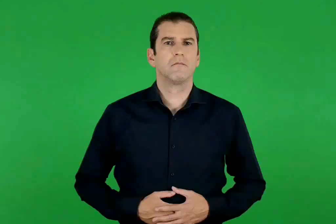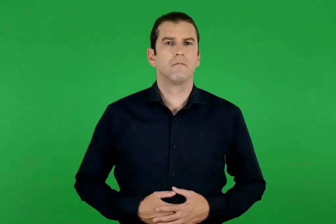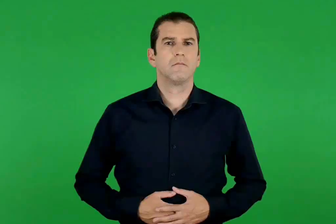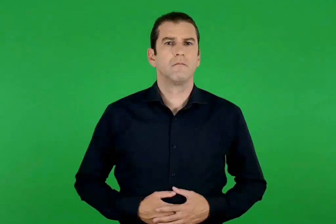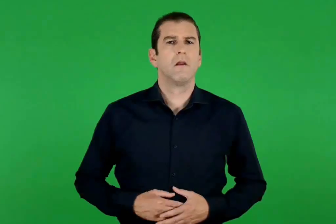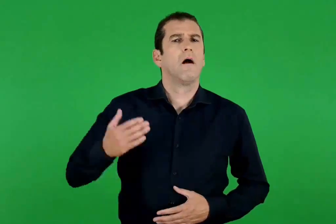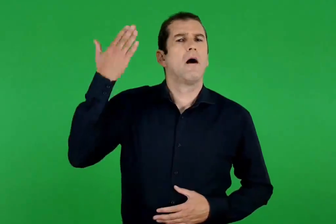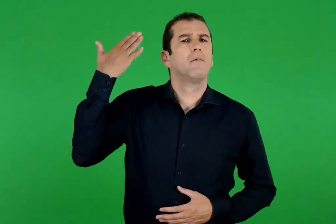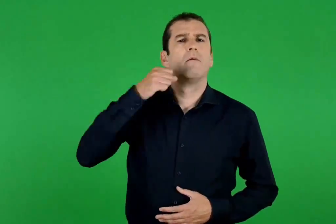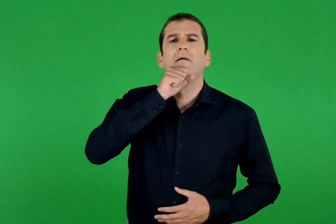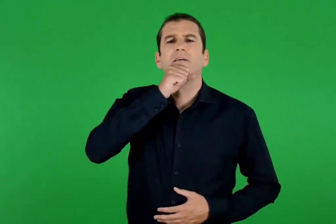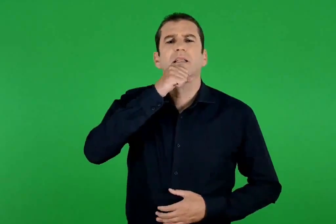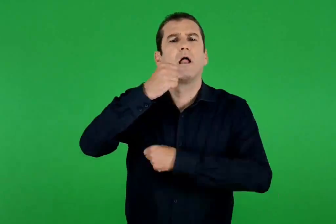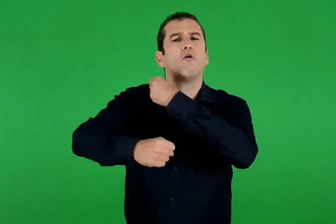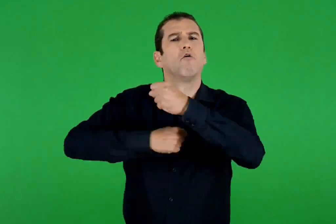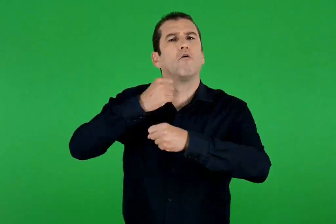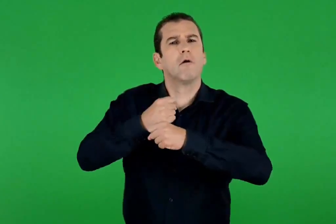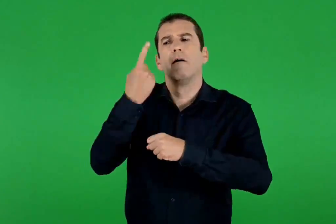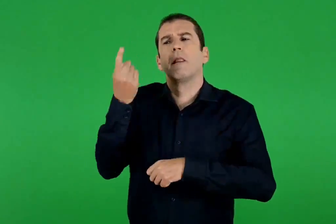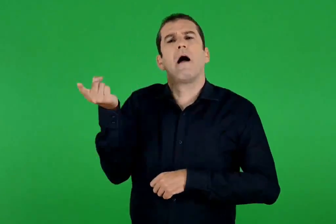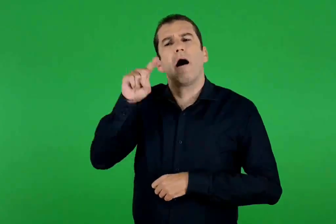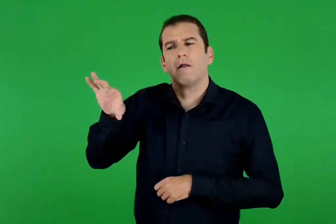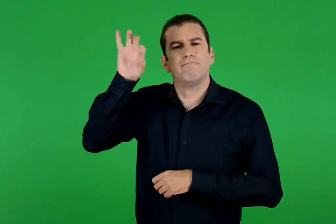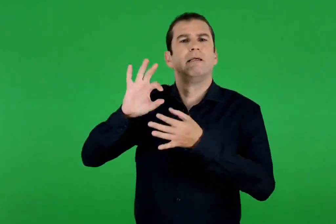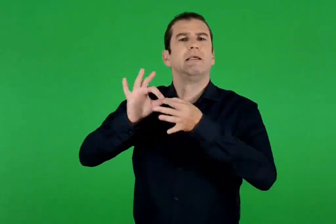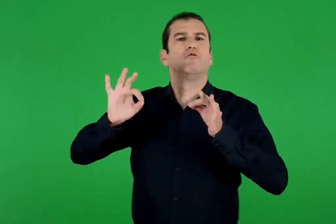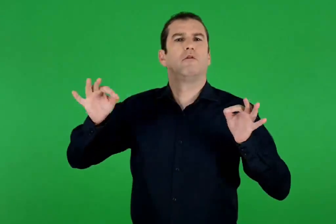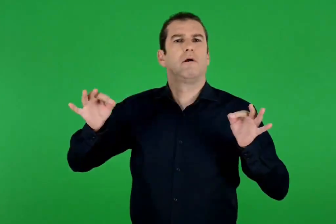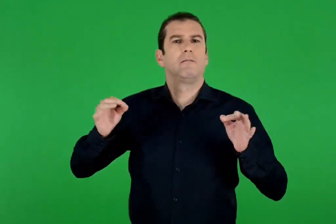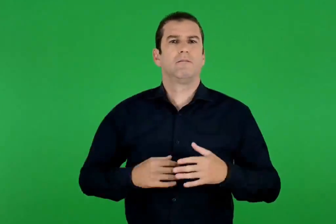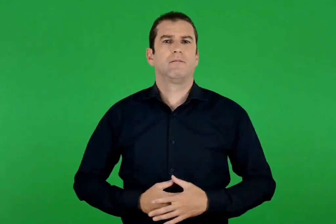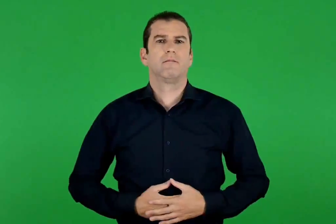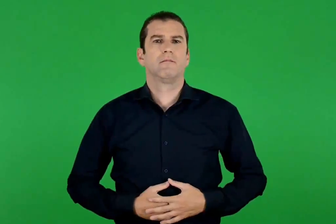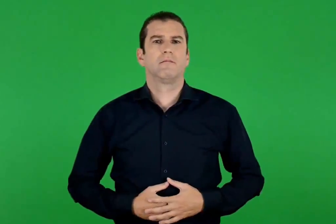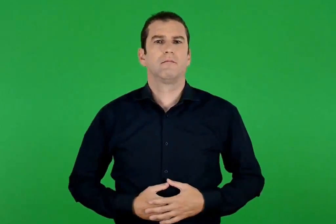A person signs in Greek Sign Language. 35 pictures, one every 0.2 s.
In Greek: μια άλλη ιστορία από τα βυζαντινά χρόνια
